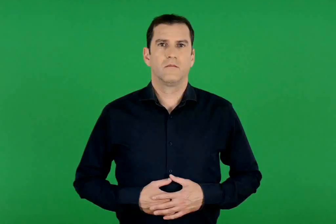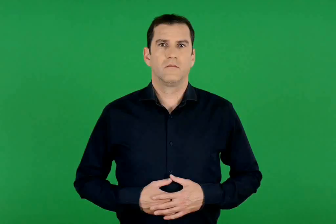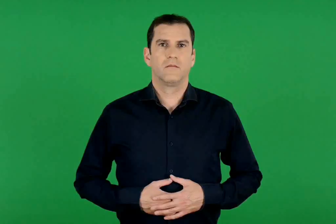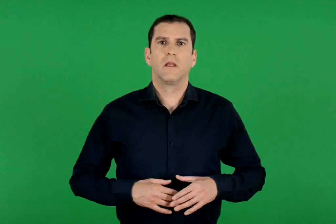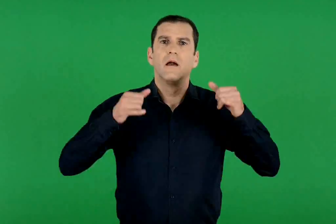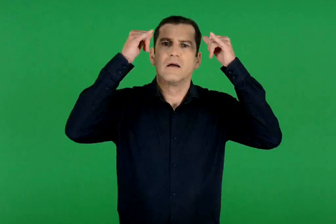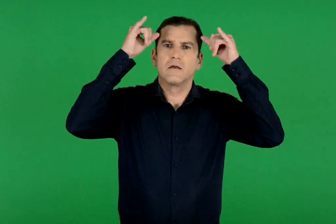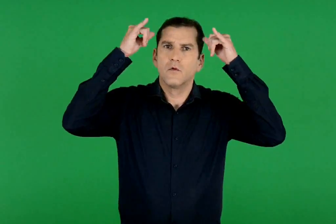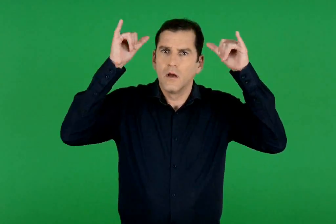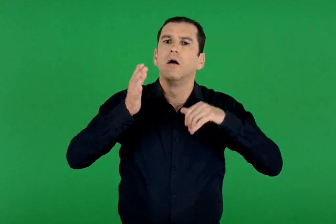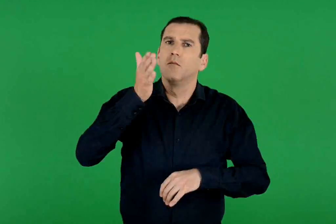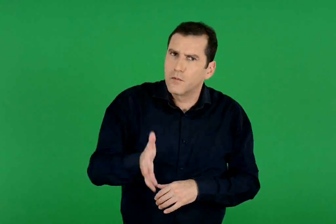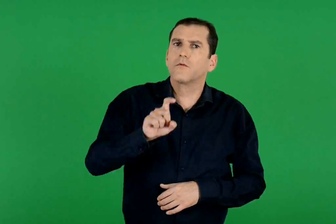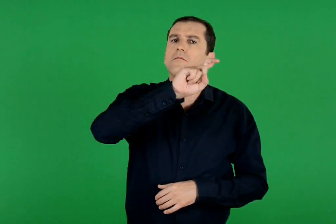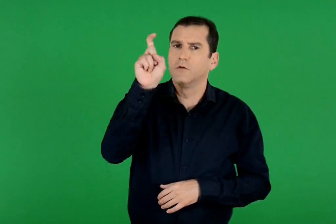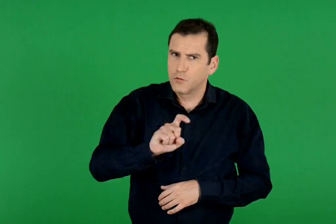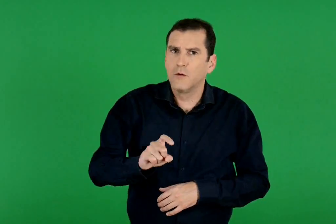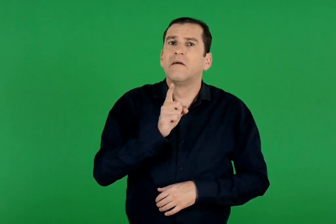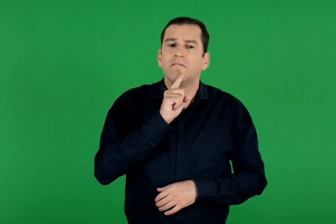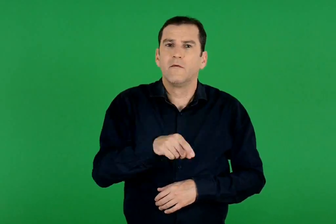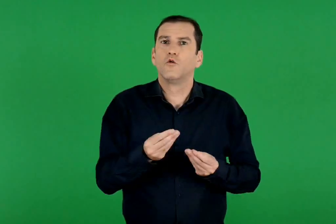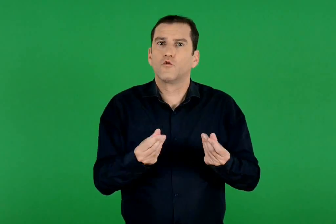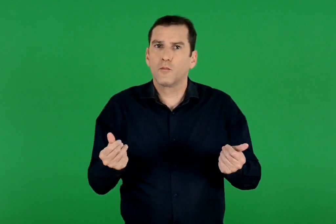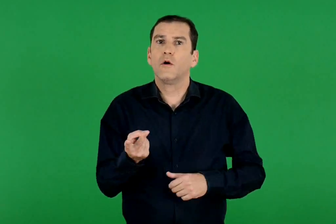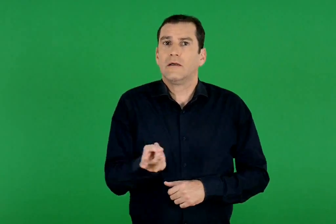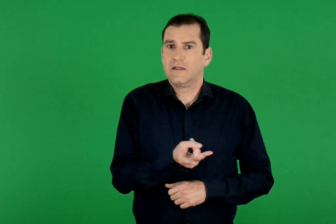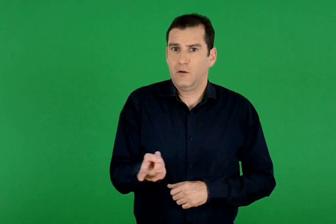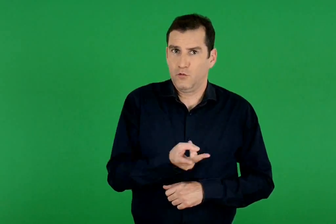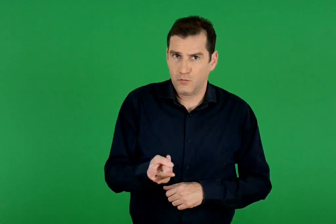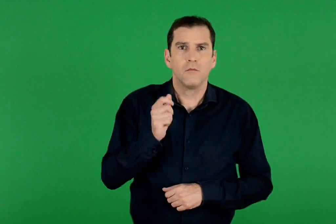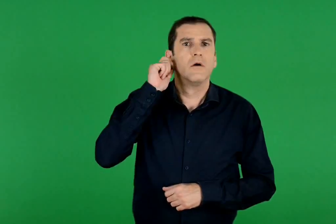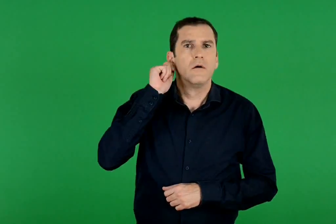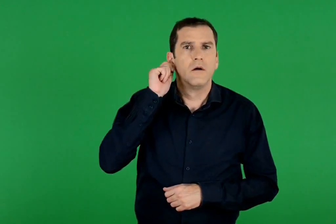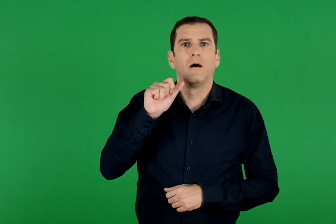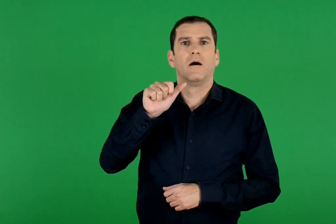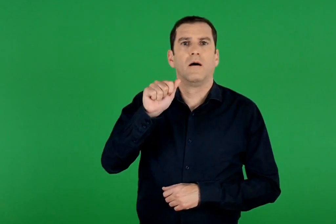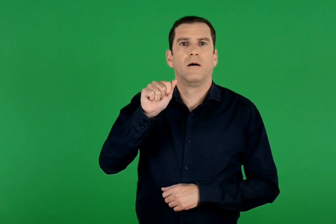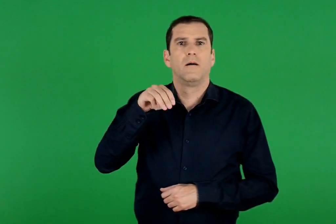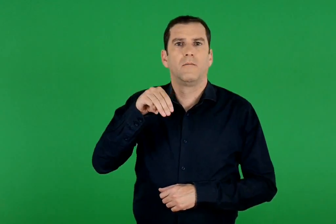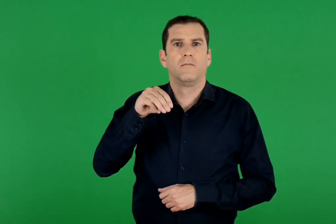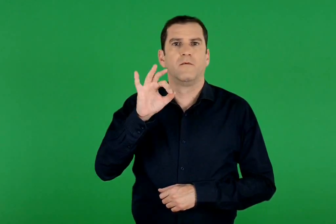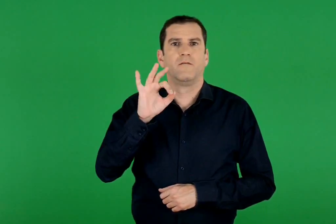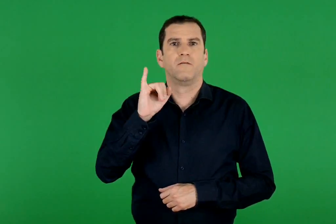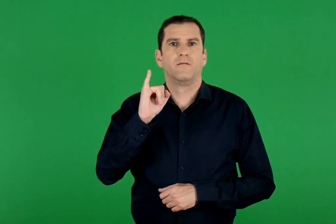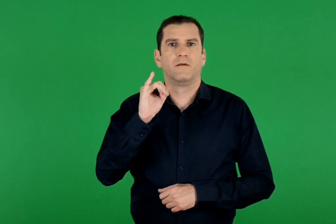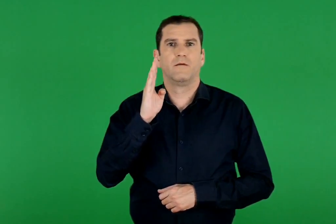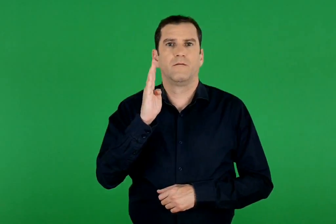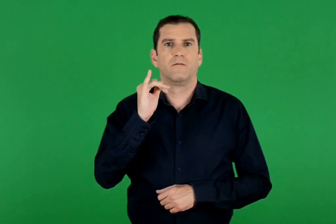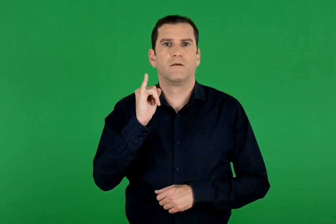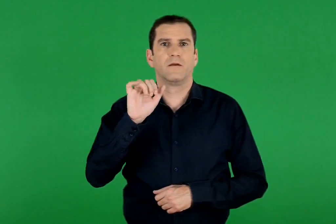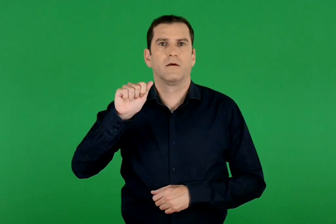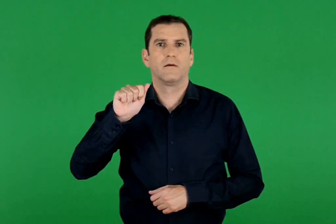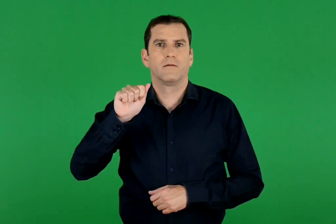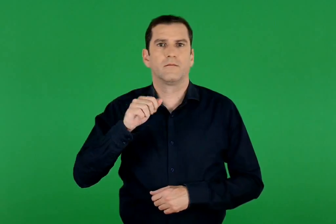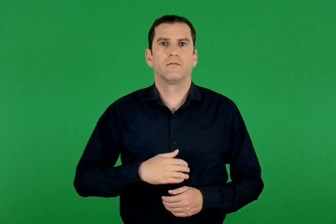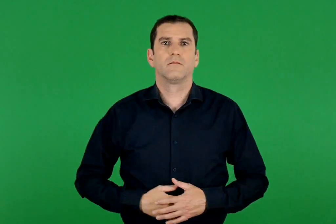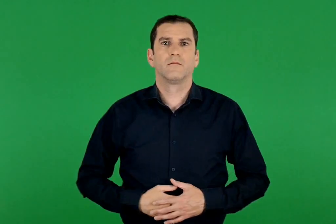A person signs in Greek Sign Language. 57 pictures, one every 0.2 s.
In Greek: τα ζώα που μπορούν να ζουν με αυτόν τον τρόπο λέγονται αμφίβια
